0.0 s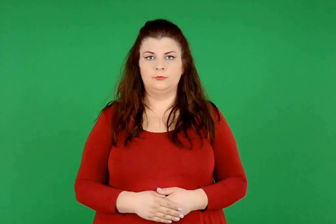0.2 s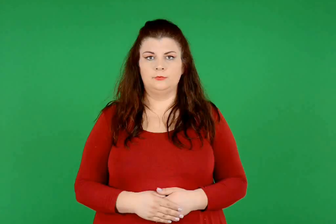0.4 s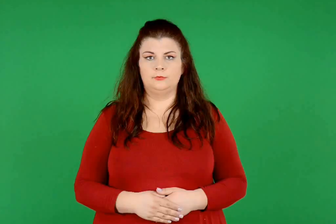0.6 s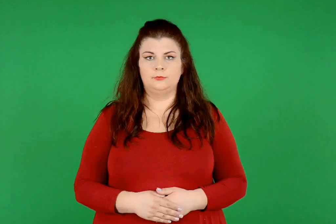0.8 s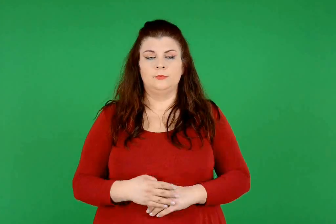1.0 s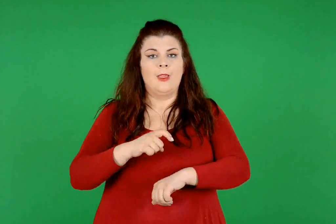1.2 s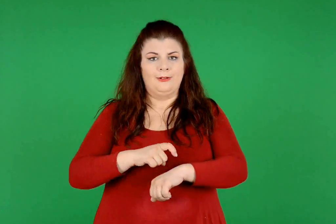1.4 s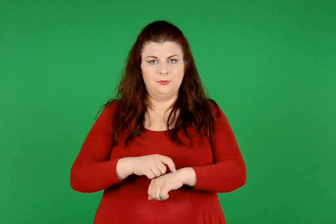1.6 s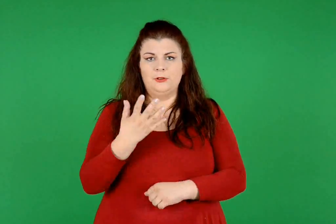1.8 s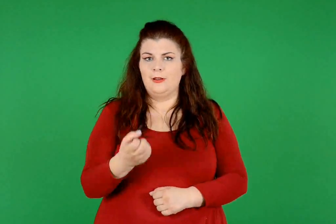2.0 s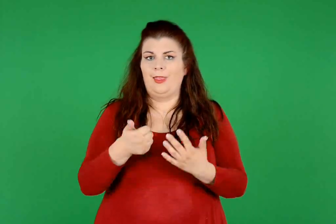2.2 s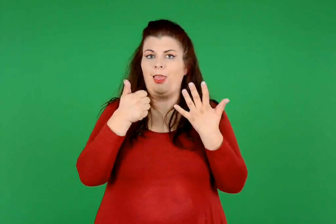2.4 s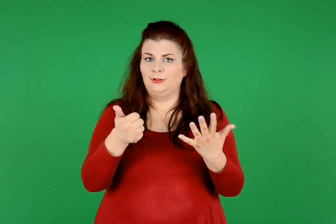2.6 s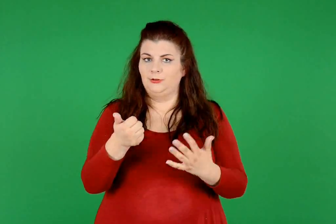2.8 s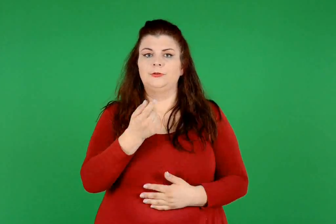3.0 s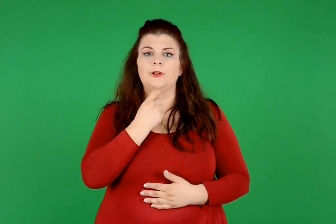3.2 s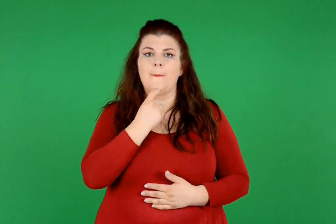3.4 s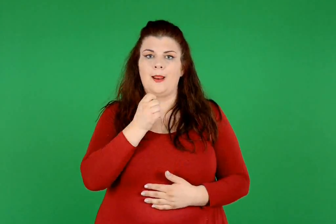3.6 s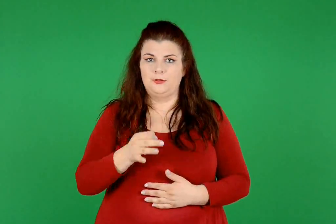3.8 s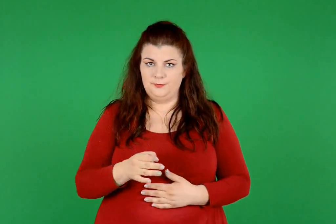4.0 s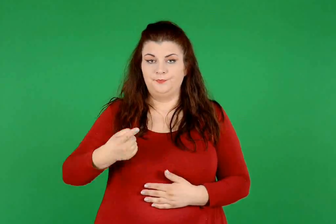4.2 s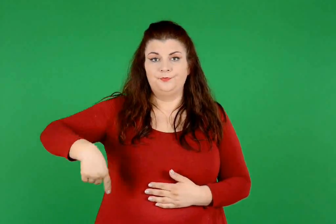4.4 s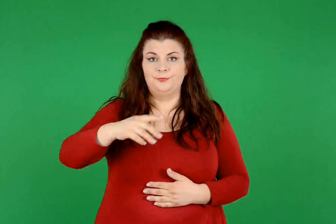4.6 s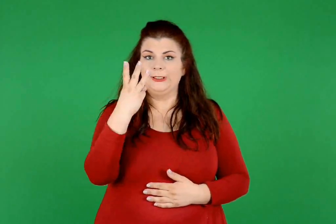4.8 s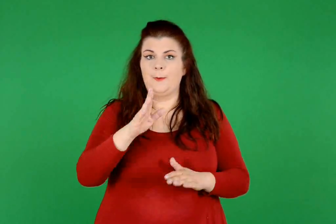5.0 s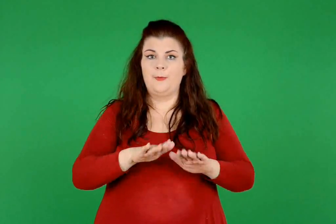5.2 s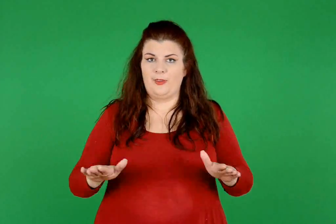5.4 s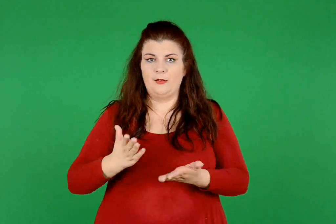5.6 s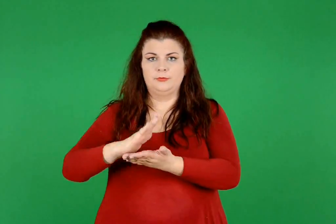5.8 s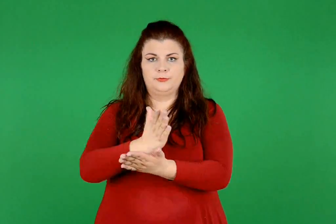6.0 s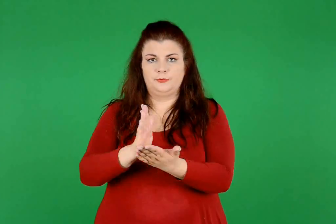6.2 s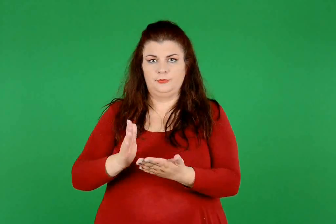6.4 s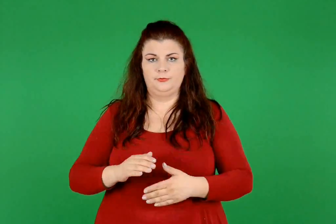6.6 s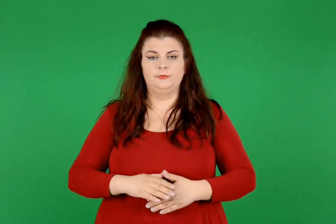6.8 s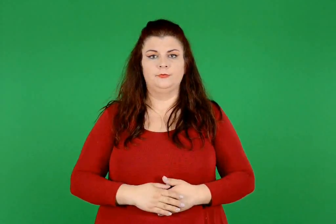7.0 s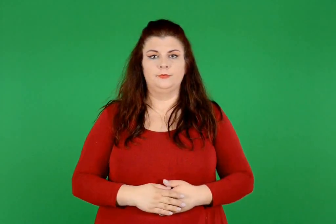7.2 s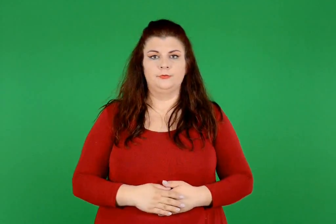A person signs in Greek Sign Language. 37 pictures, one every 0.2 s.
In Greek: υπάρχουν 6 καραμέλες. τα τρία παιδιά τις μοιράστηκαν
